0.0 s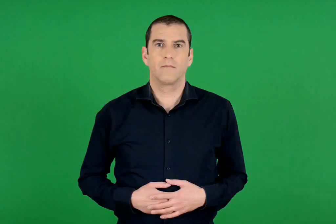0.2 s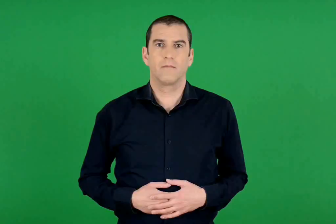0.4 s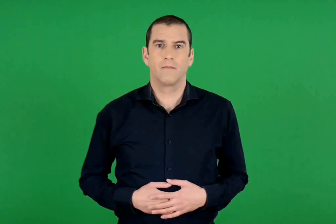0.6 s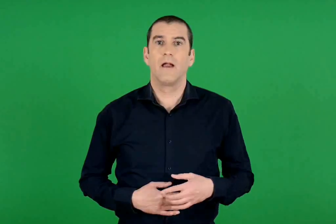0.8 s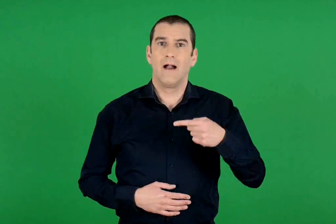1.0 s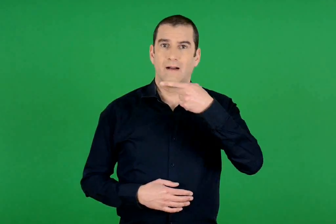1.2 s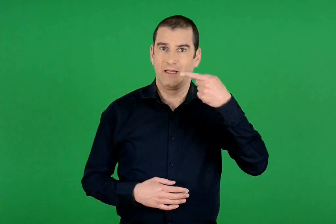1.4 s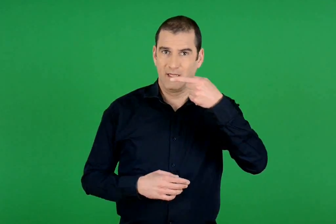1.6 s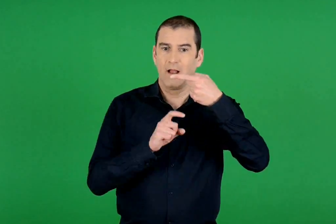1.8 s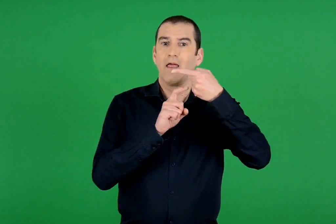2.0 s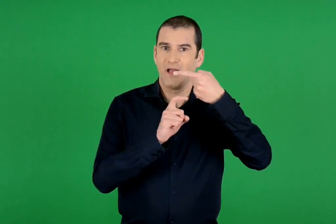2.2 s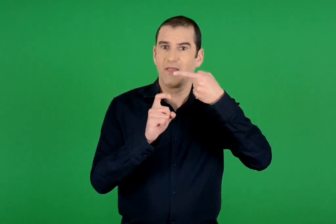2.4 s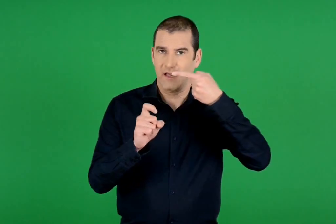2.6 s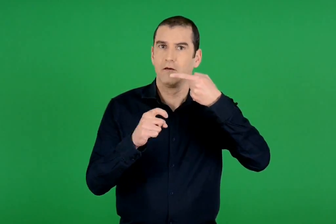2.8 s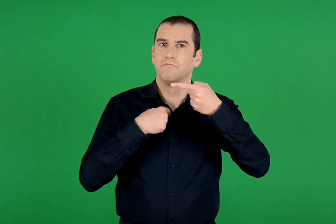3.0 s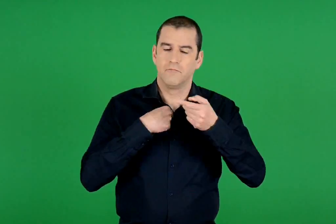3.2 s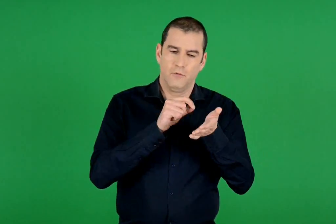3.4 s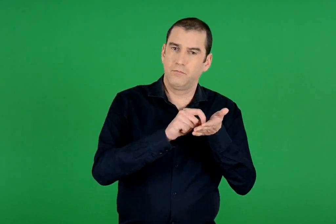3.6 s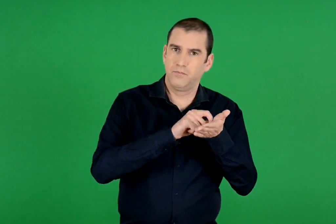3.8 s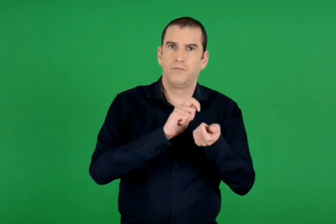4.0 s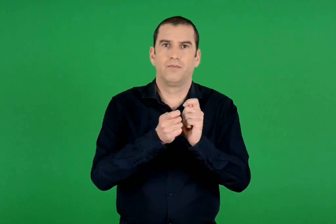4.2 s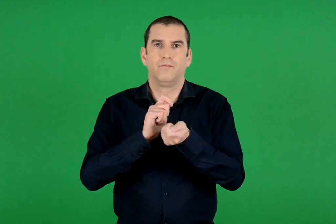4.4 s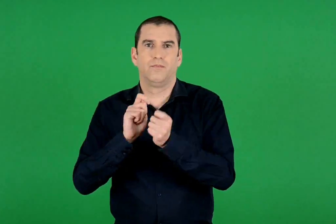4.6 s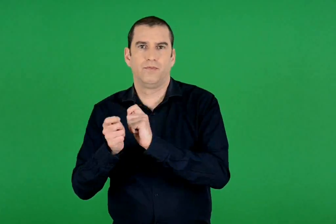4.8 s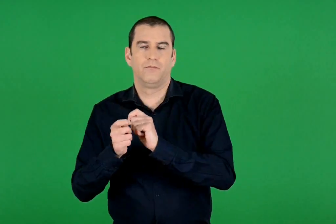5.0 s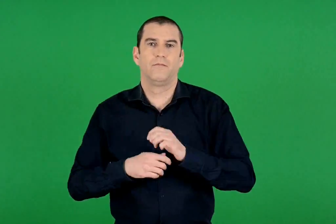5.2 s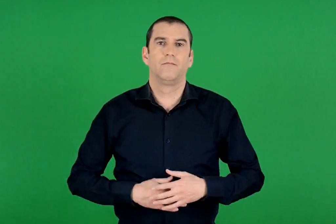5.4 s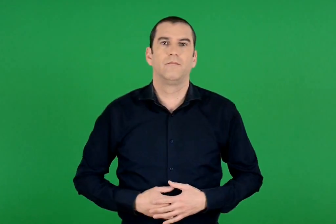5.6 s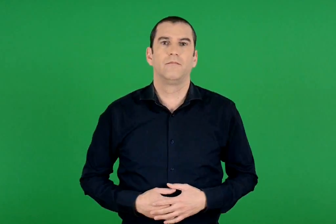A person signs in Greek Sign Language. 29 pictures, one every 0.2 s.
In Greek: γράφω και μετατρέπω δεκαδικά κλάσματα
